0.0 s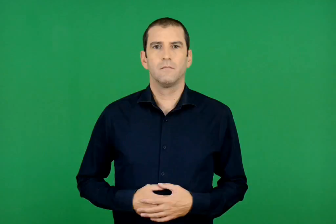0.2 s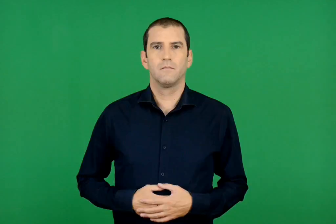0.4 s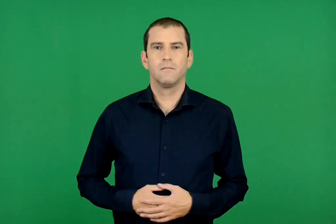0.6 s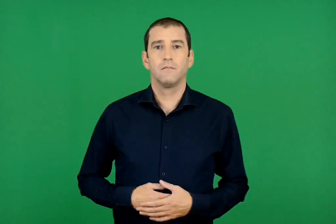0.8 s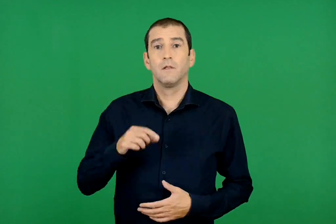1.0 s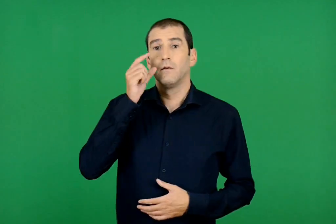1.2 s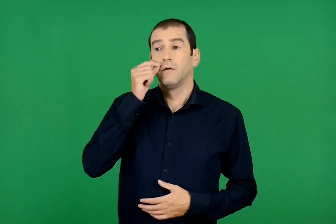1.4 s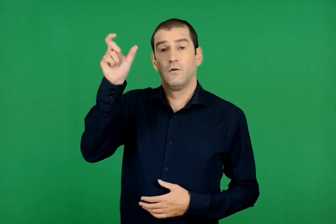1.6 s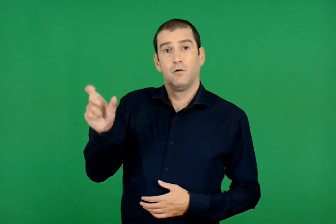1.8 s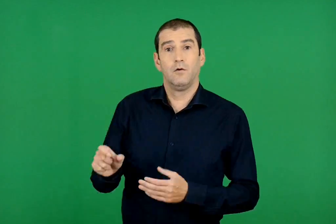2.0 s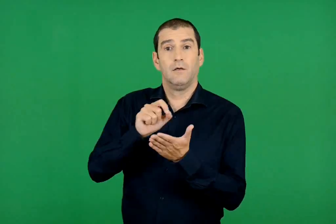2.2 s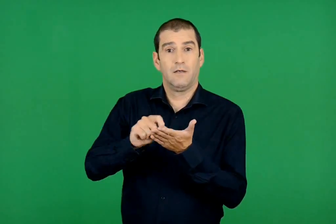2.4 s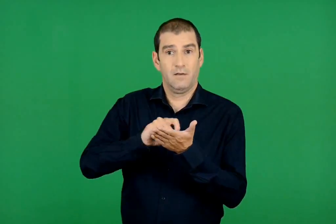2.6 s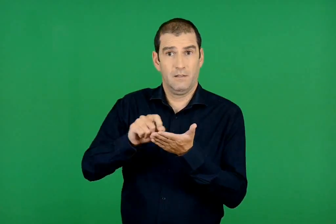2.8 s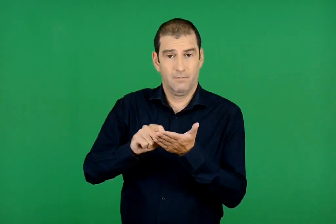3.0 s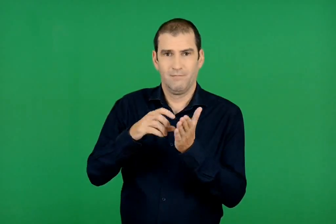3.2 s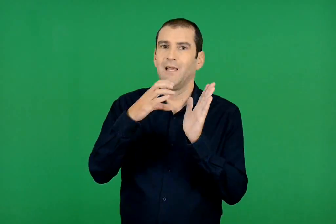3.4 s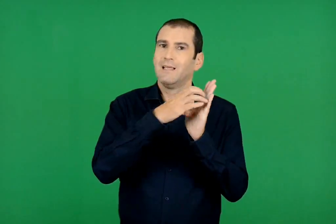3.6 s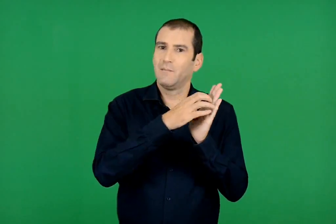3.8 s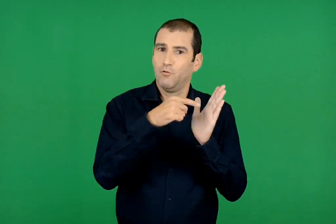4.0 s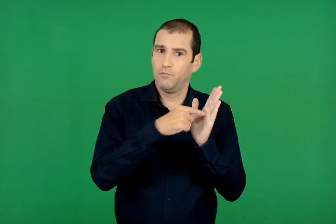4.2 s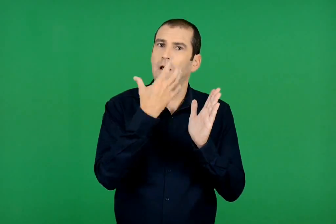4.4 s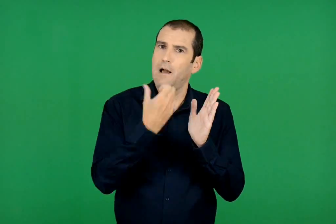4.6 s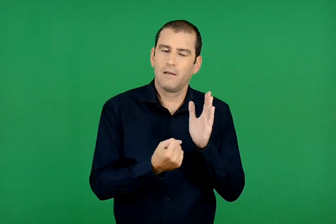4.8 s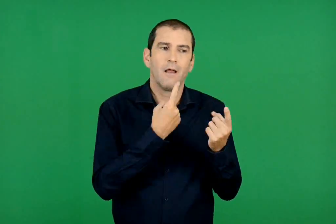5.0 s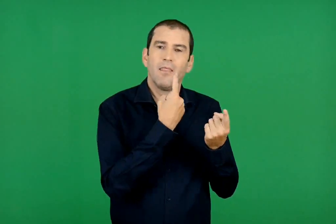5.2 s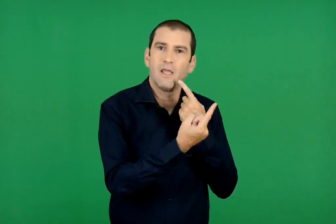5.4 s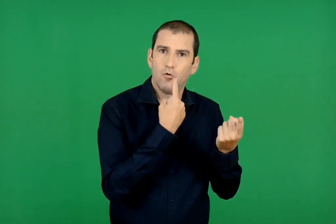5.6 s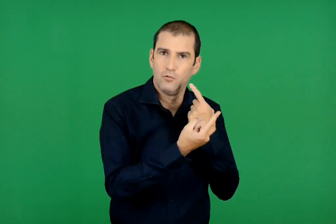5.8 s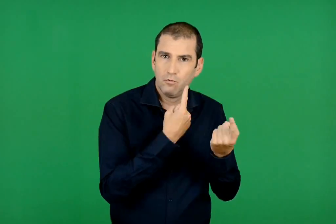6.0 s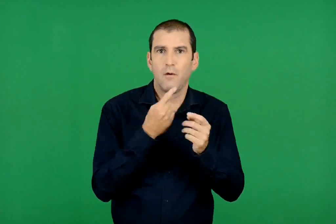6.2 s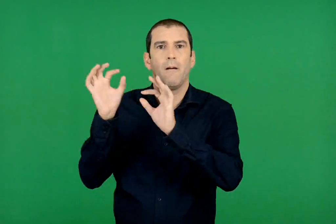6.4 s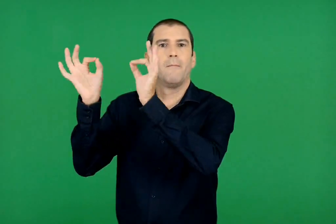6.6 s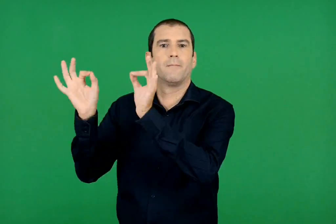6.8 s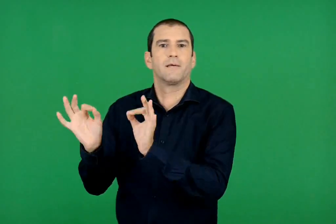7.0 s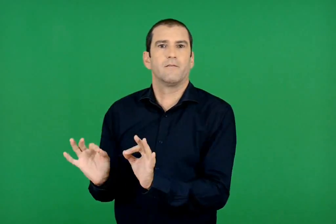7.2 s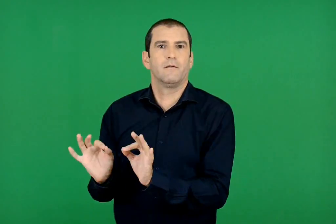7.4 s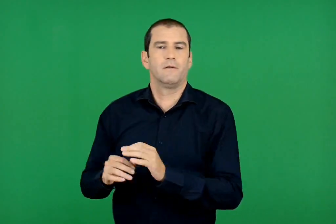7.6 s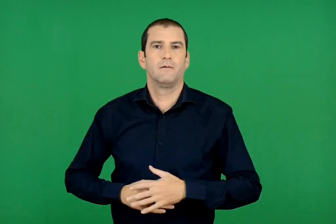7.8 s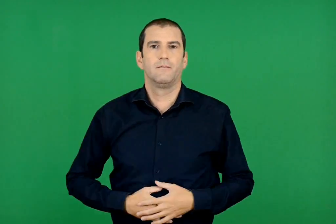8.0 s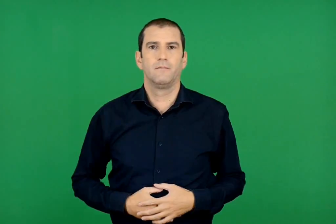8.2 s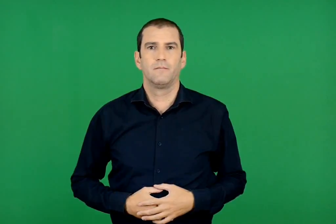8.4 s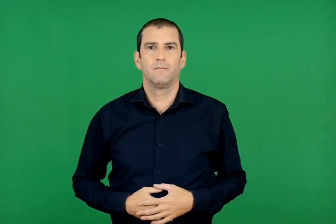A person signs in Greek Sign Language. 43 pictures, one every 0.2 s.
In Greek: ο συγγραφέας χρησιμοποιεί στο κείμενο αυτό διαλόγους και περιγραφές
